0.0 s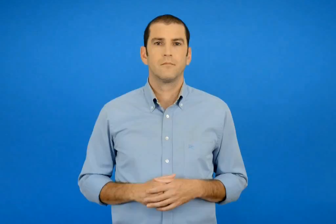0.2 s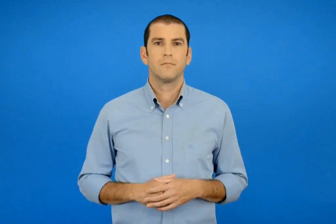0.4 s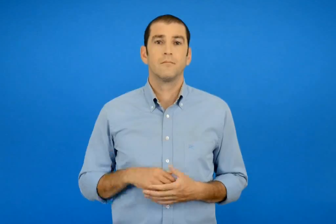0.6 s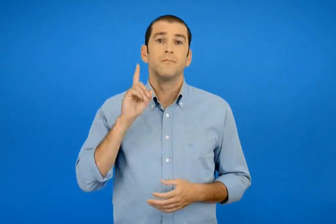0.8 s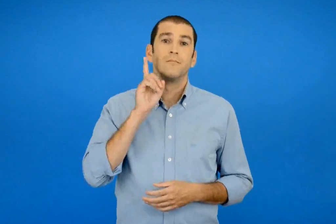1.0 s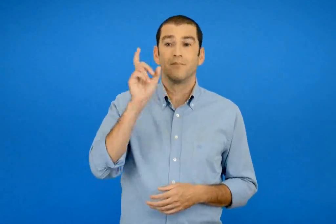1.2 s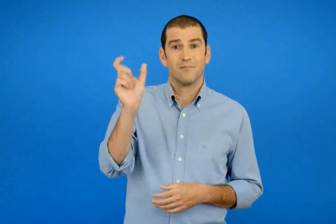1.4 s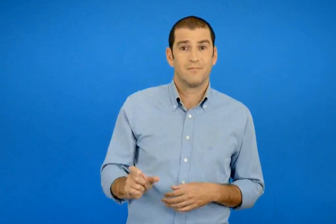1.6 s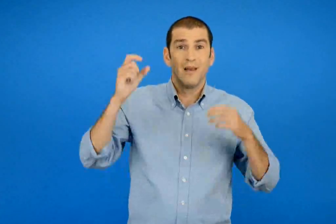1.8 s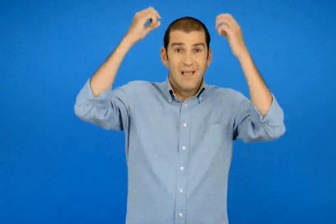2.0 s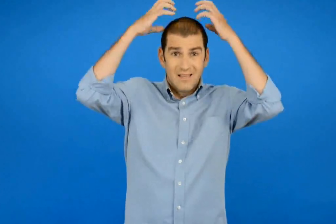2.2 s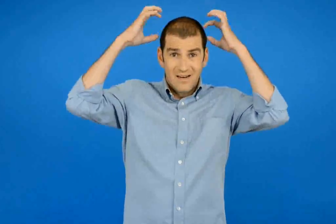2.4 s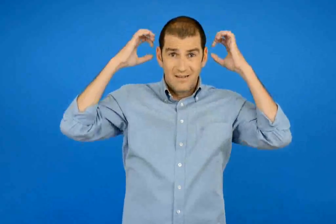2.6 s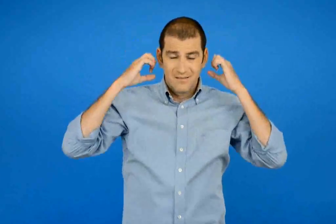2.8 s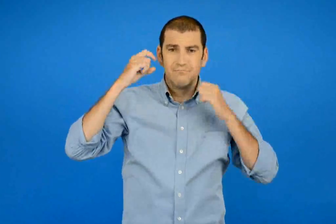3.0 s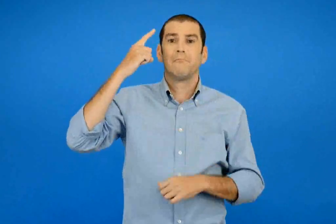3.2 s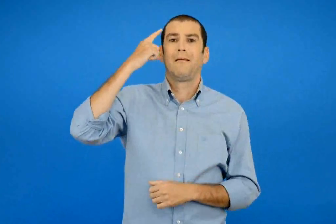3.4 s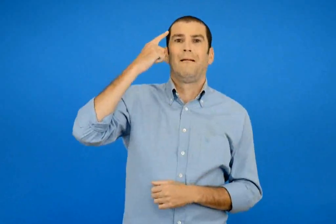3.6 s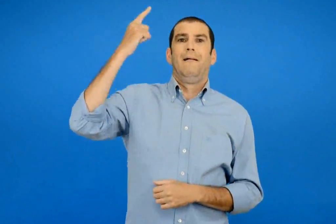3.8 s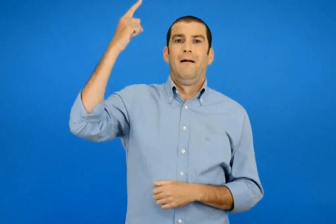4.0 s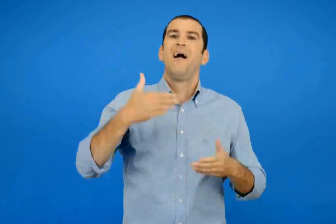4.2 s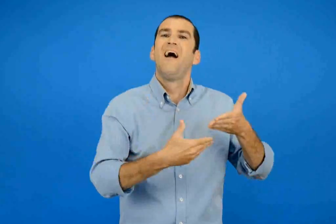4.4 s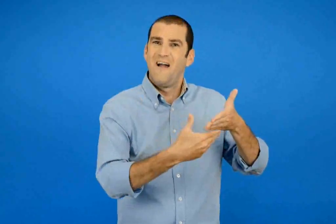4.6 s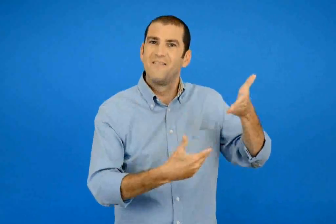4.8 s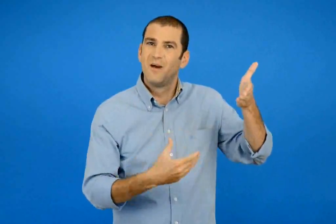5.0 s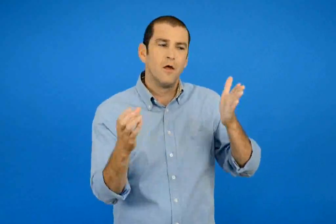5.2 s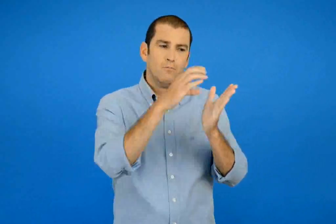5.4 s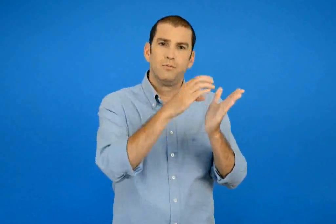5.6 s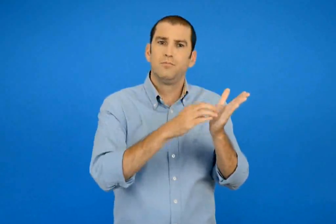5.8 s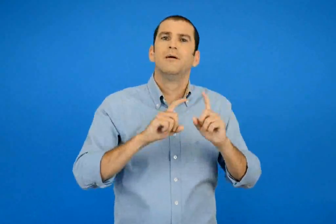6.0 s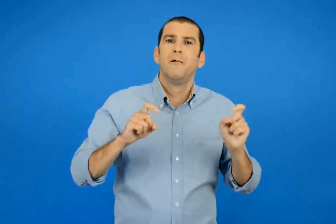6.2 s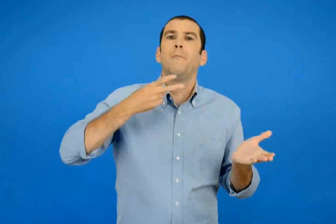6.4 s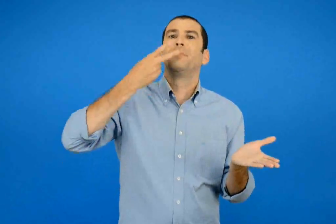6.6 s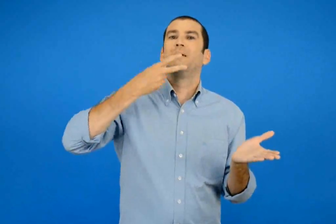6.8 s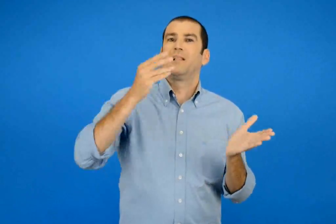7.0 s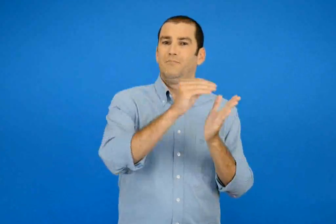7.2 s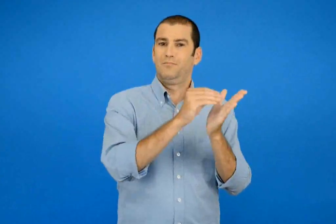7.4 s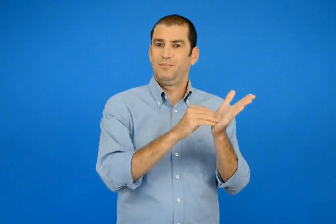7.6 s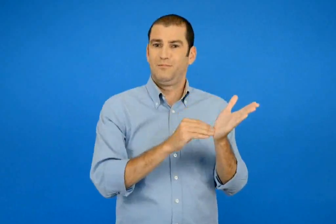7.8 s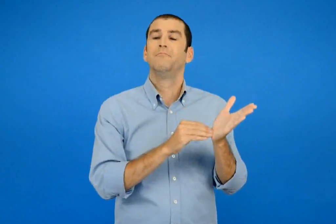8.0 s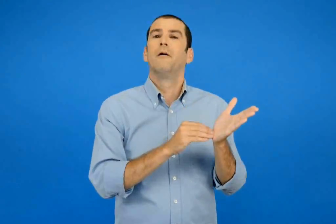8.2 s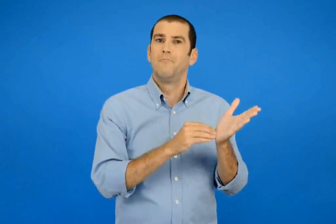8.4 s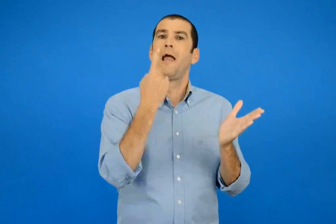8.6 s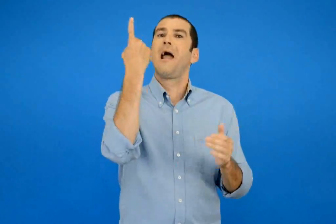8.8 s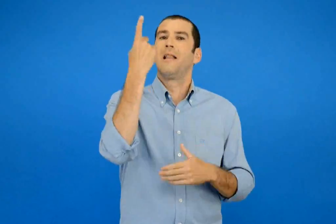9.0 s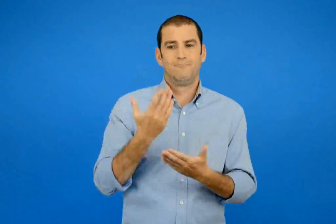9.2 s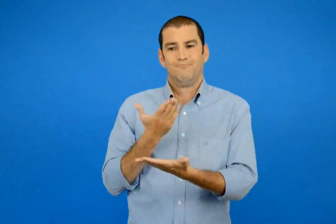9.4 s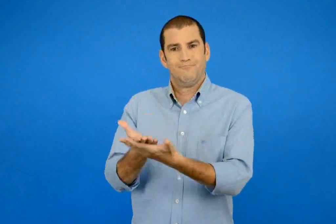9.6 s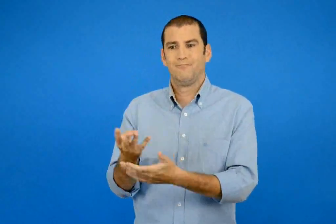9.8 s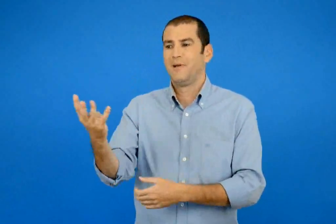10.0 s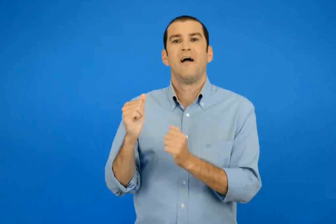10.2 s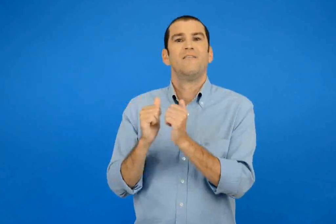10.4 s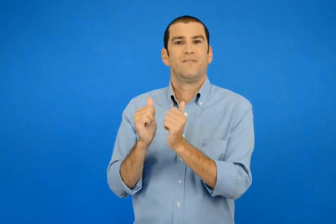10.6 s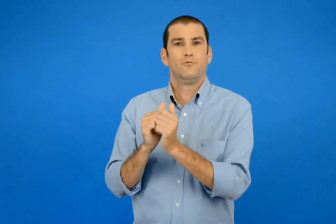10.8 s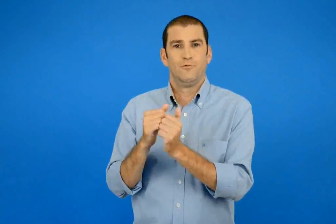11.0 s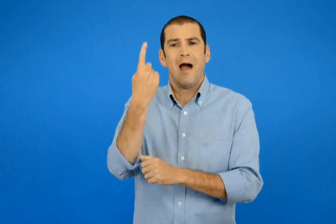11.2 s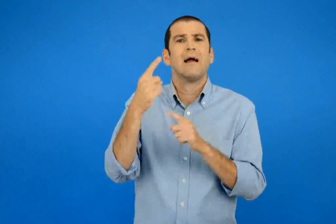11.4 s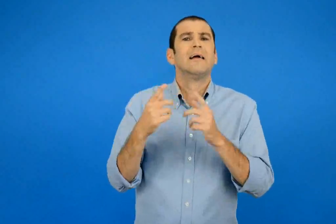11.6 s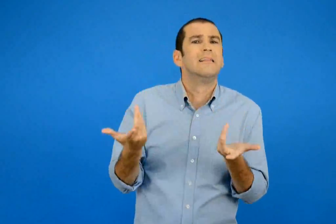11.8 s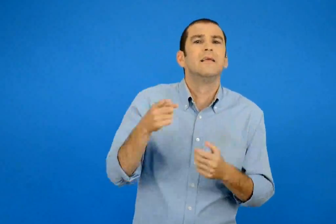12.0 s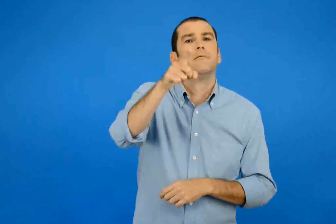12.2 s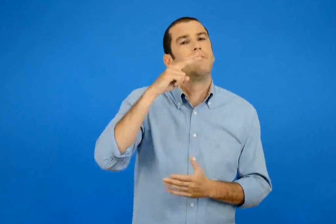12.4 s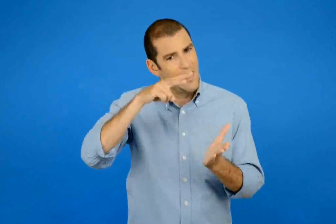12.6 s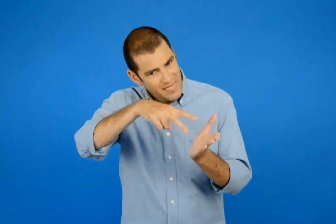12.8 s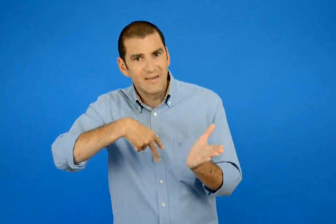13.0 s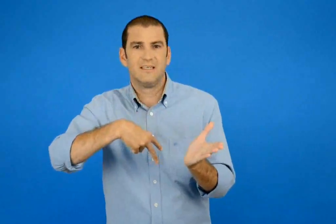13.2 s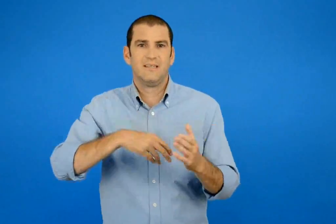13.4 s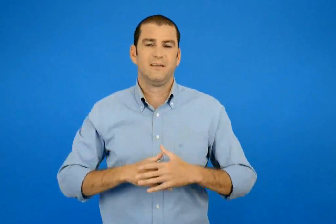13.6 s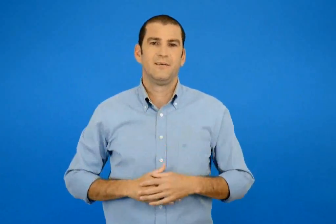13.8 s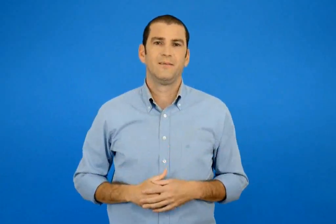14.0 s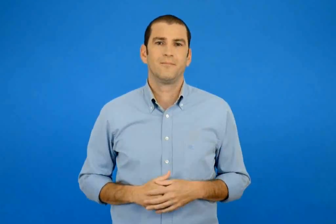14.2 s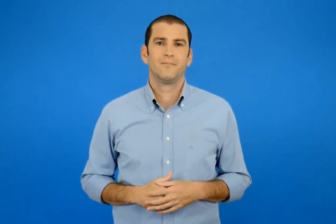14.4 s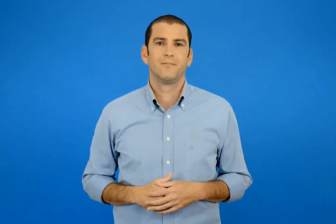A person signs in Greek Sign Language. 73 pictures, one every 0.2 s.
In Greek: η γαληνή είχε την ιδέα να βάλουν και ποιήματα στην εφημερίδα τους μάλιστα πρότεινε ένα στους φίλους της διάβασε το
